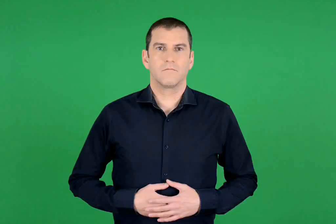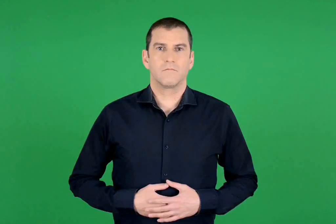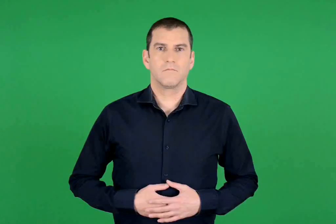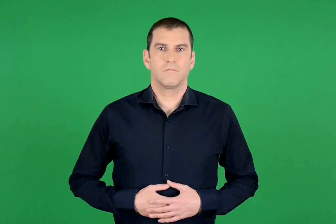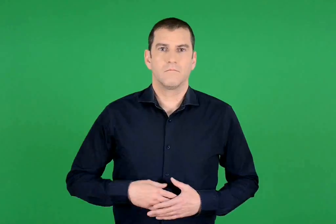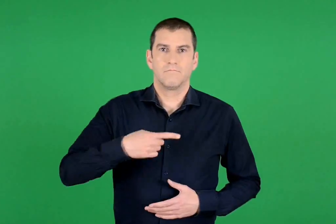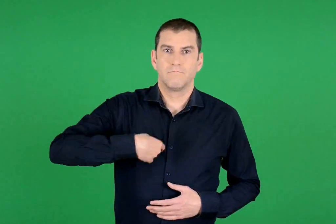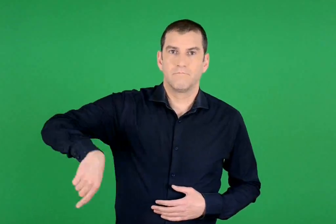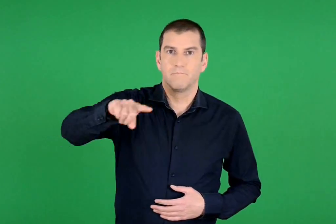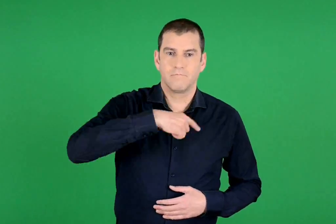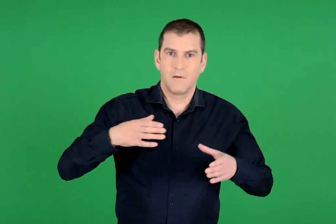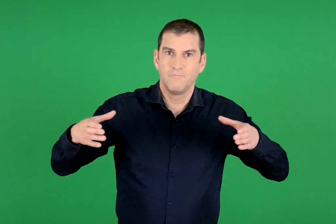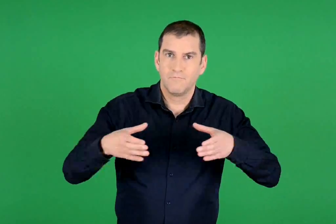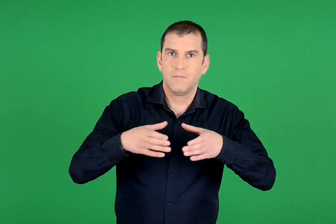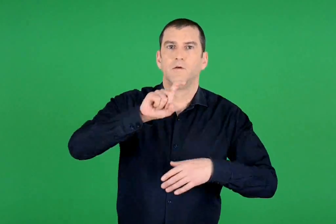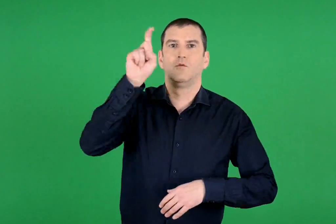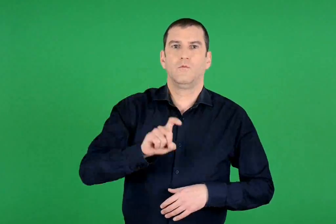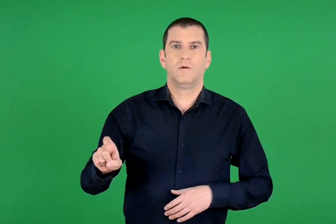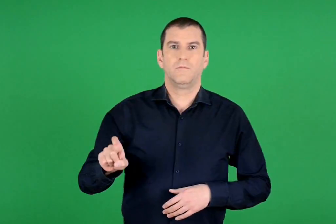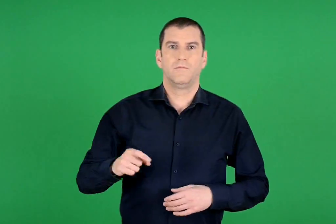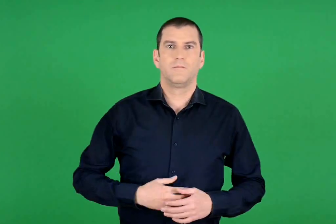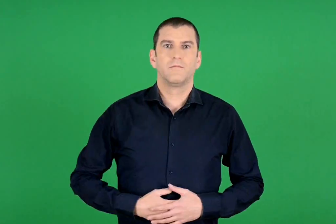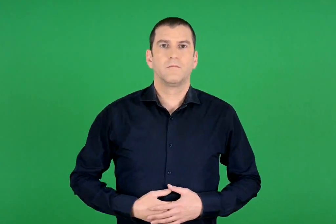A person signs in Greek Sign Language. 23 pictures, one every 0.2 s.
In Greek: ζούμε μαζί
